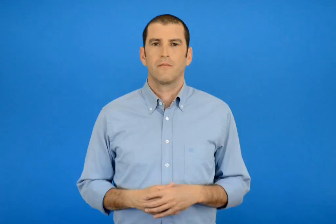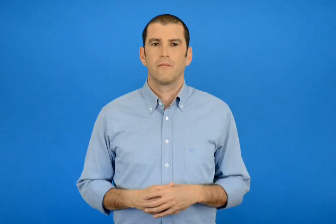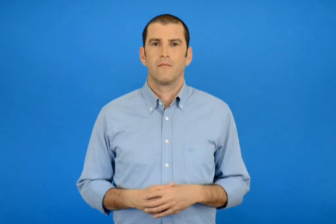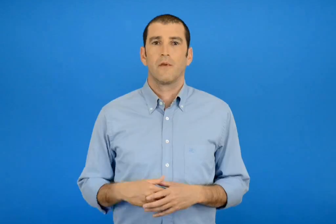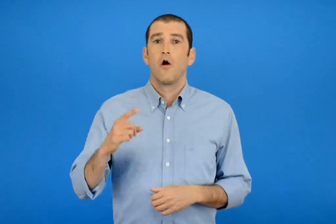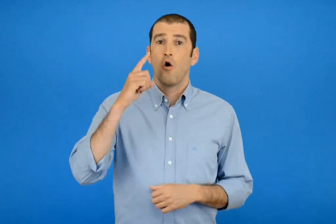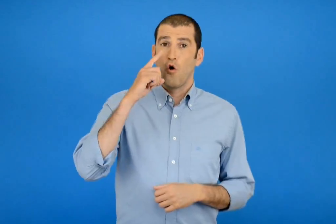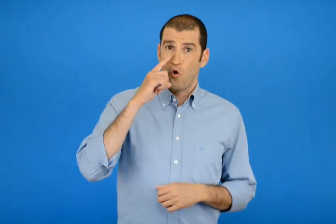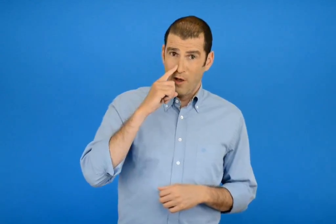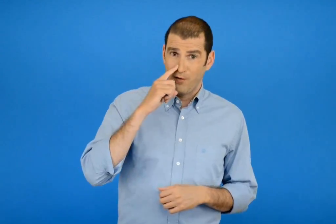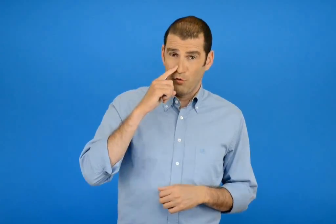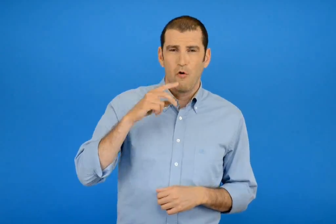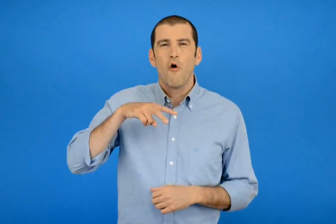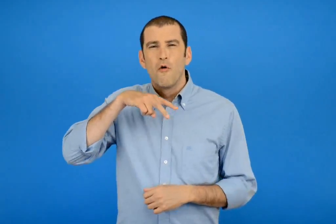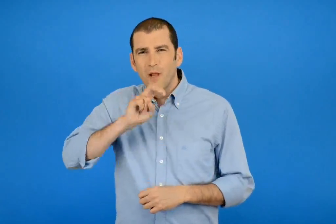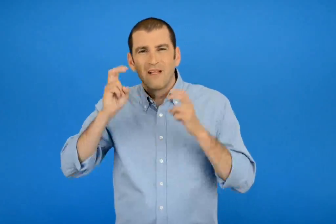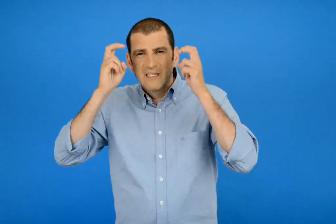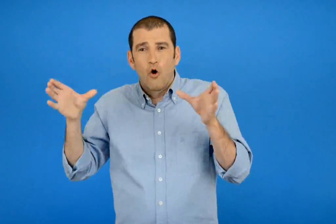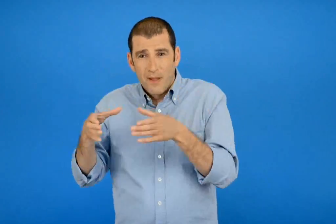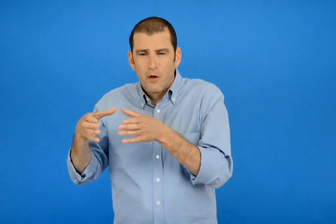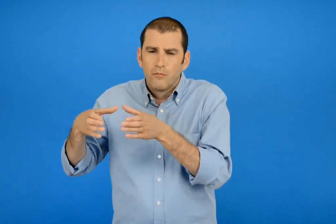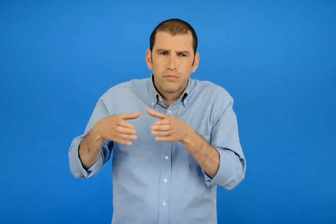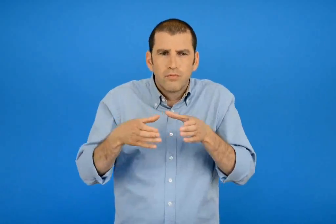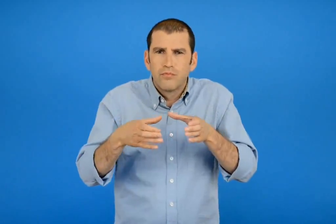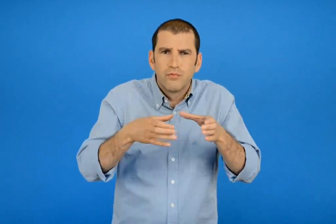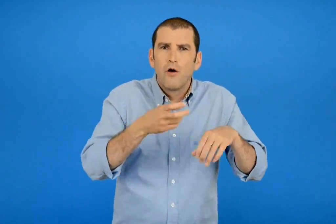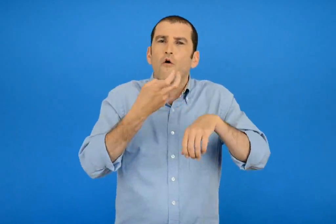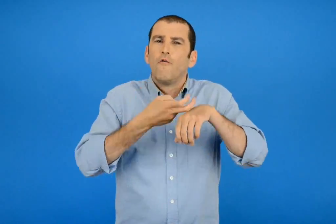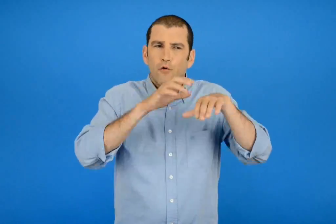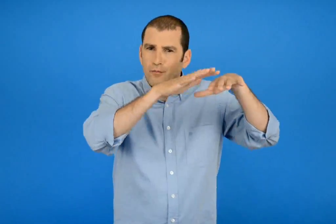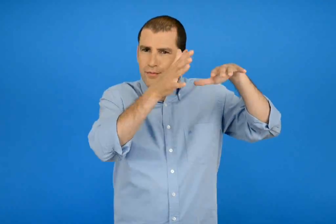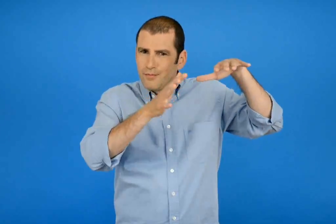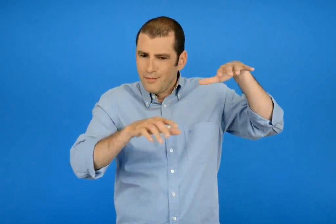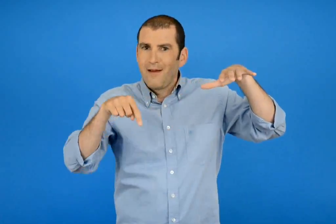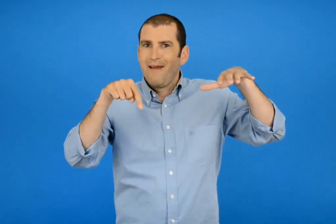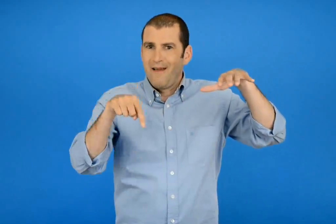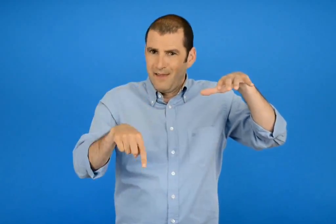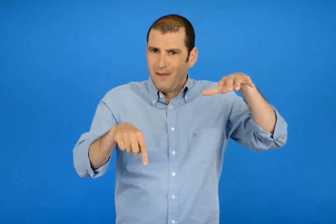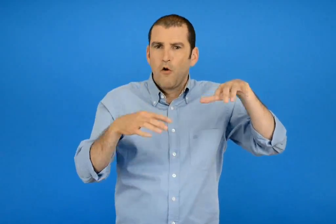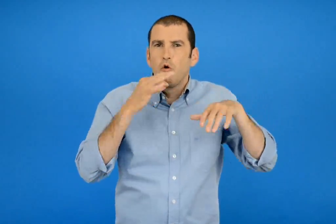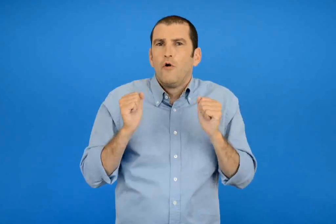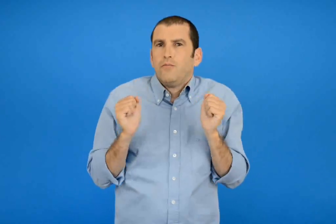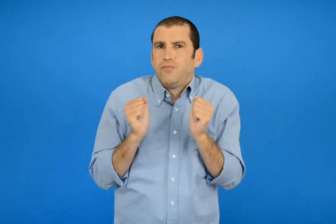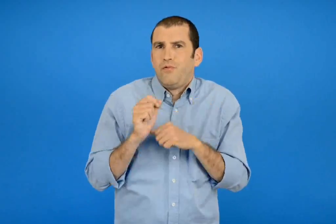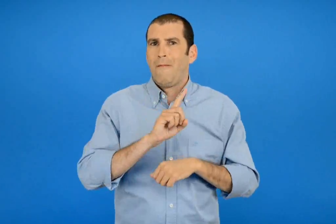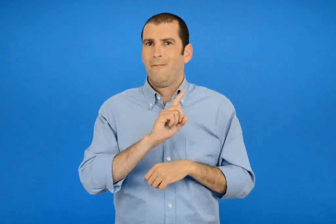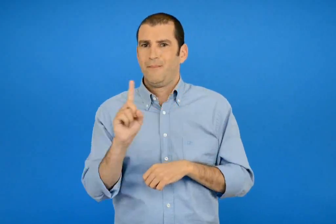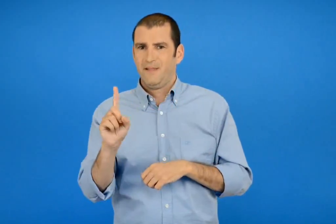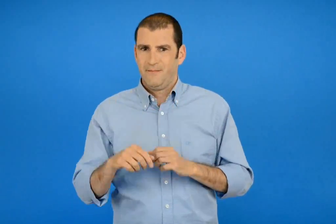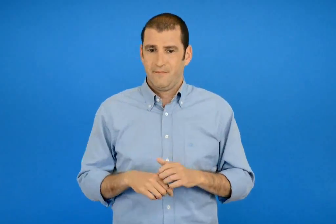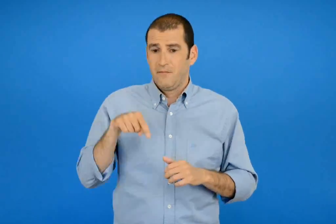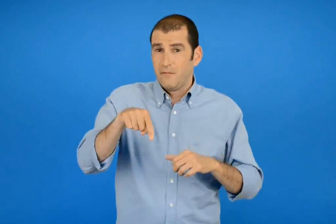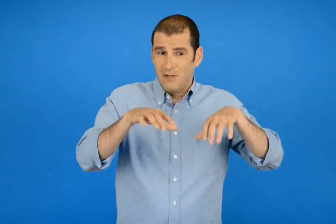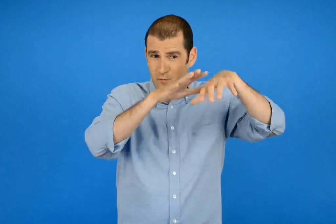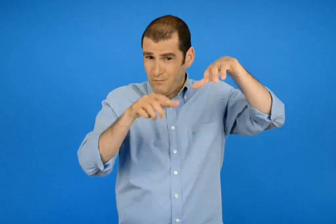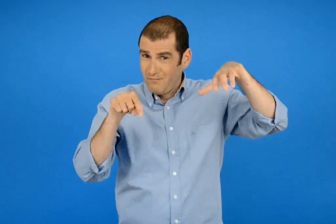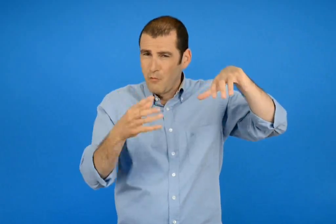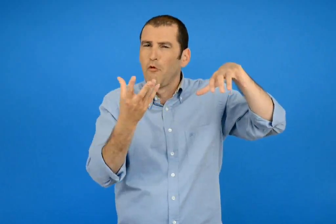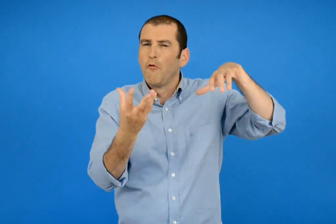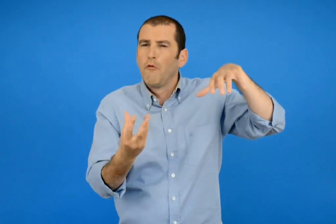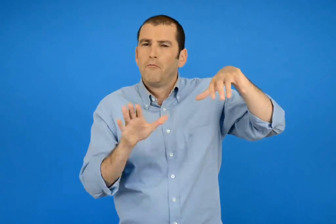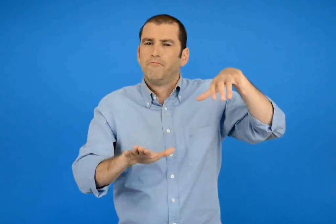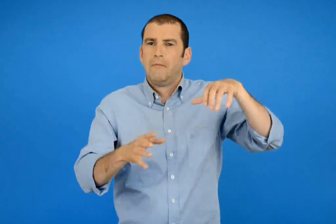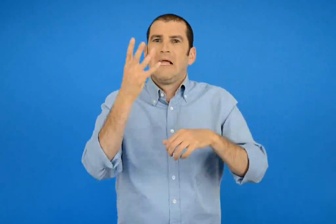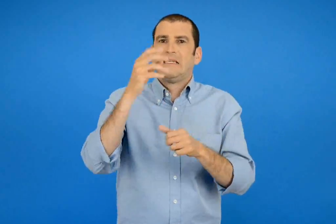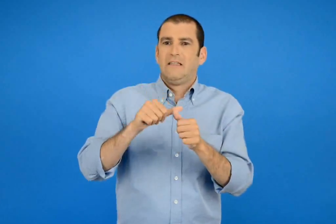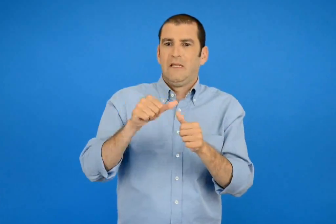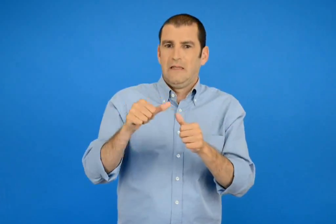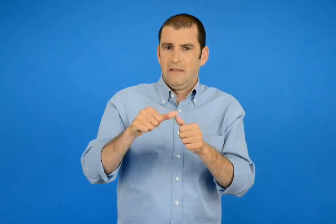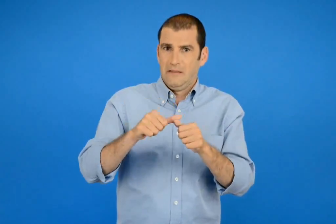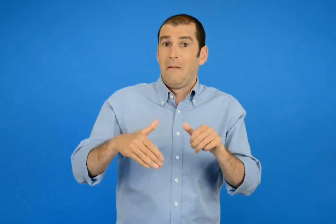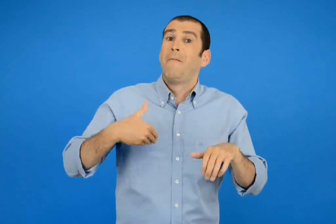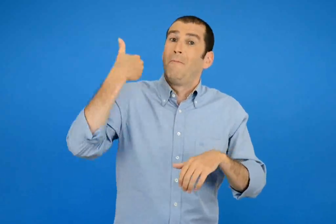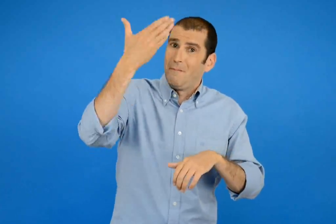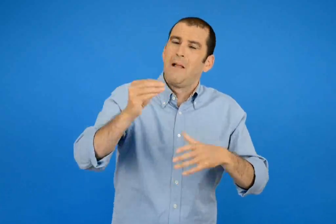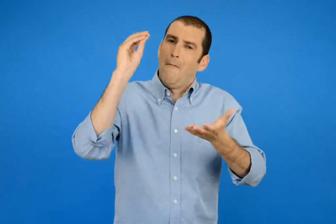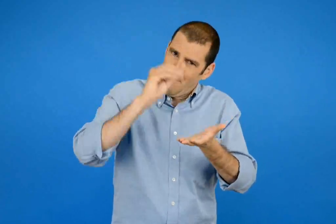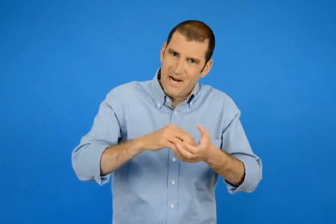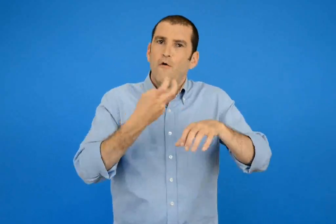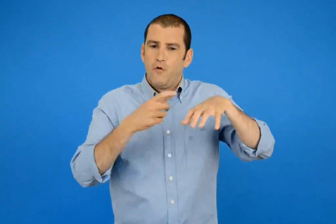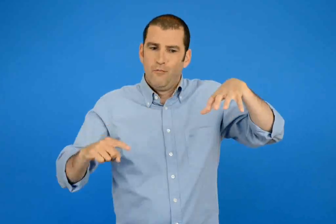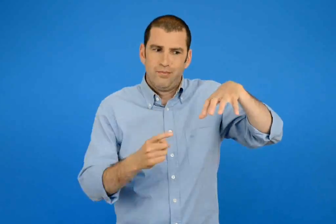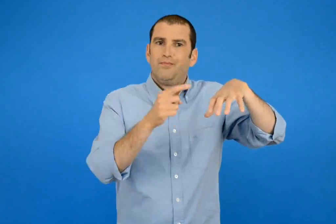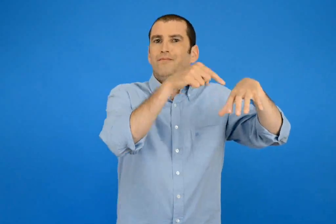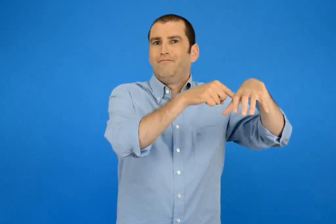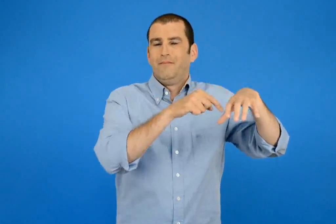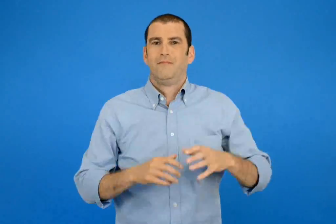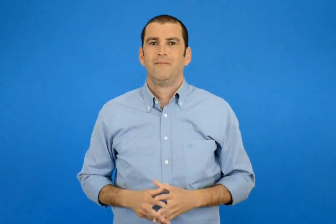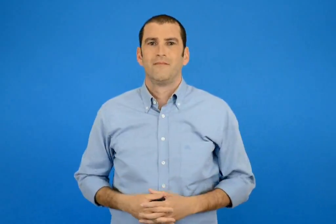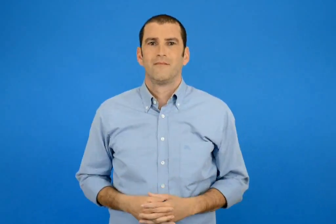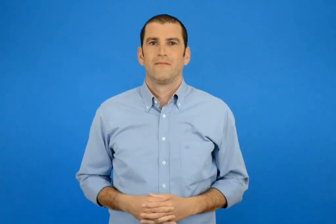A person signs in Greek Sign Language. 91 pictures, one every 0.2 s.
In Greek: τον νοέμβριο αρχίζουν να οδηγούν τα κοπάδια τους στα χειμαδιά για να προφυλαχτούν από το κρύο θα μείνουν περίπου 4 μήνες στον κάμπο και μετά θα ξανανέβουν στο βουνό
